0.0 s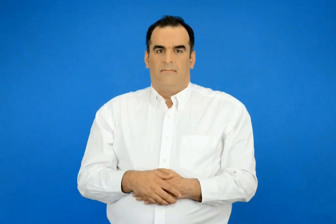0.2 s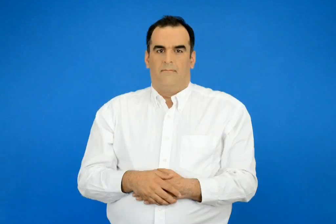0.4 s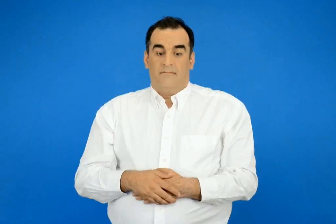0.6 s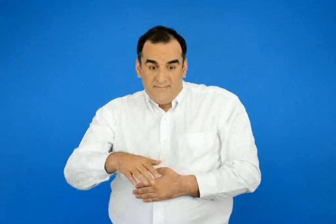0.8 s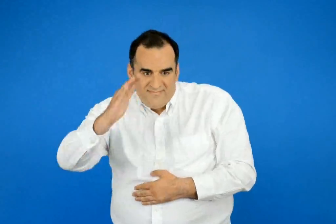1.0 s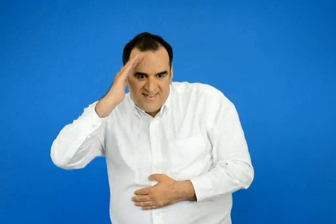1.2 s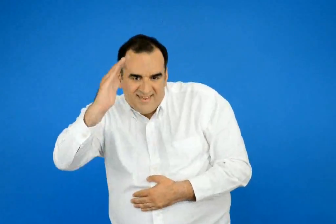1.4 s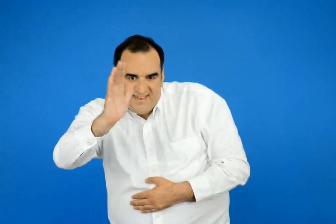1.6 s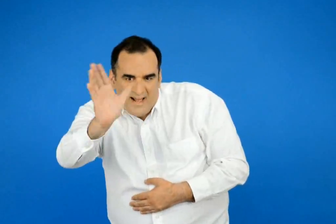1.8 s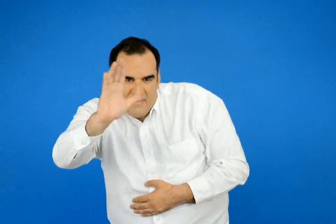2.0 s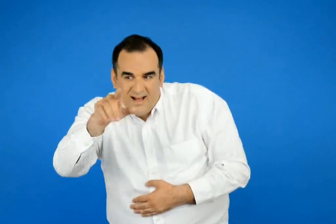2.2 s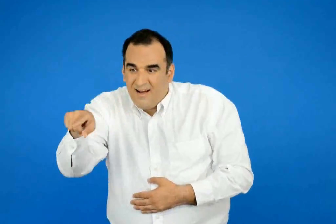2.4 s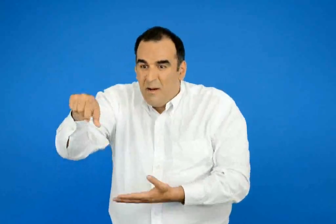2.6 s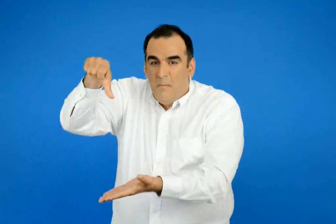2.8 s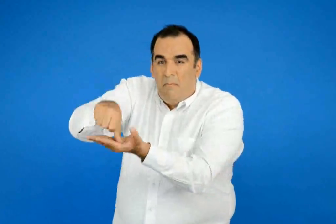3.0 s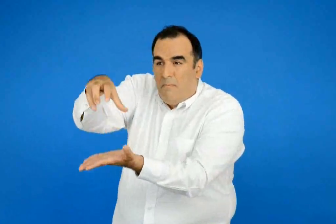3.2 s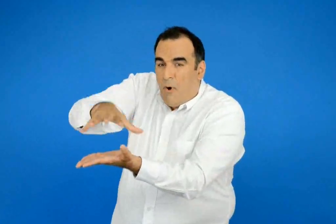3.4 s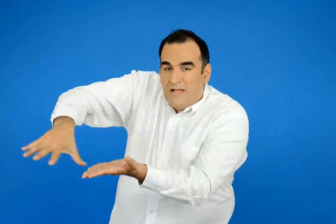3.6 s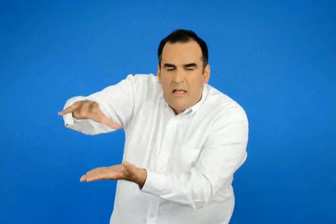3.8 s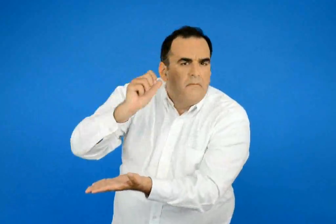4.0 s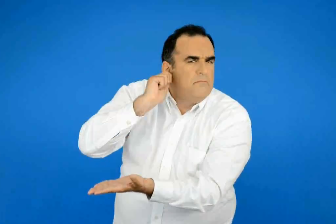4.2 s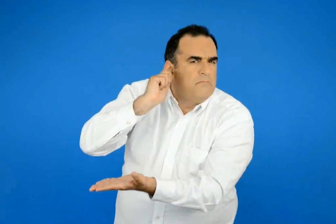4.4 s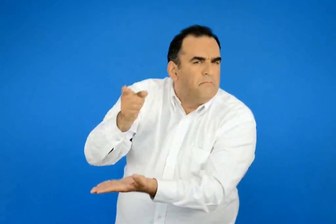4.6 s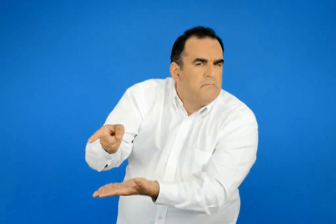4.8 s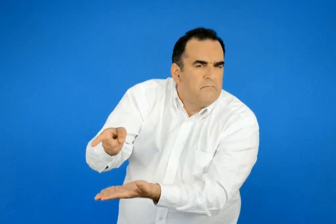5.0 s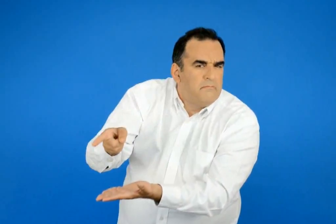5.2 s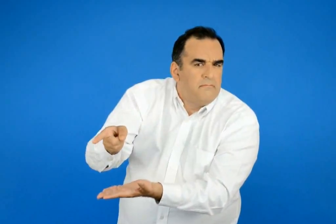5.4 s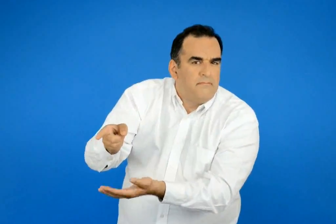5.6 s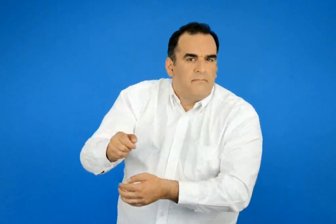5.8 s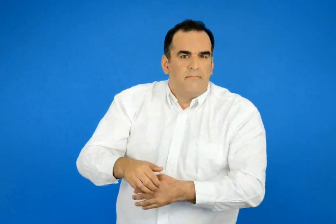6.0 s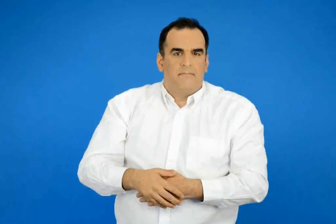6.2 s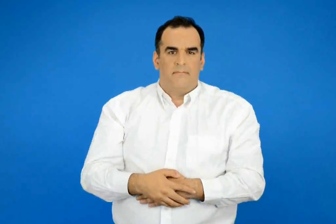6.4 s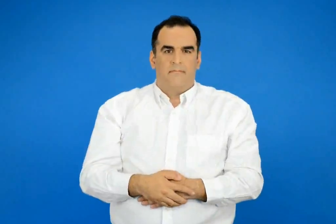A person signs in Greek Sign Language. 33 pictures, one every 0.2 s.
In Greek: καλημέρα σας πως λένε αυτή την πολιτεία ;
